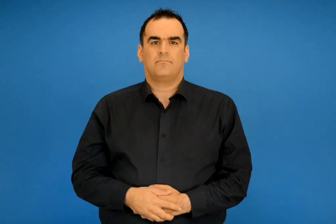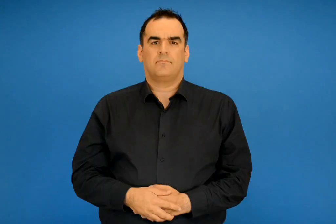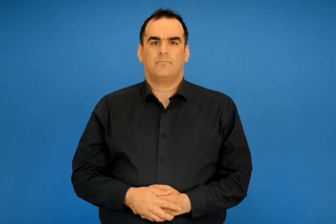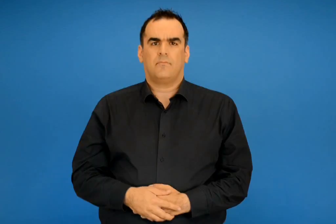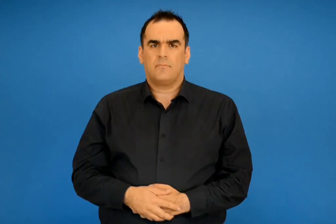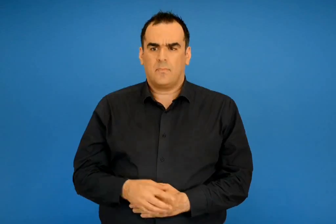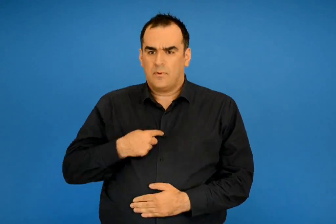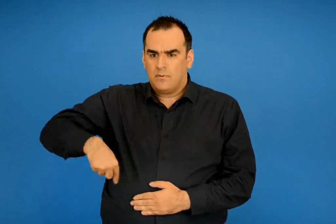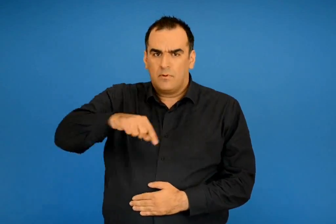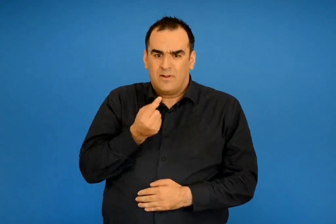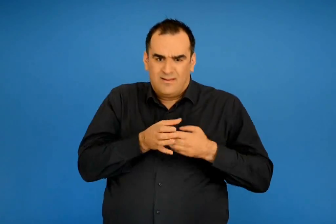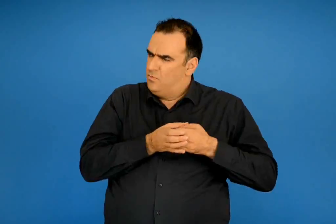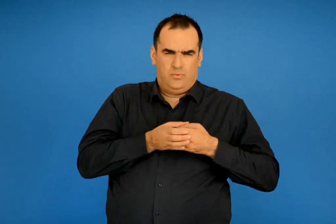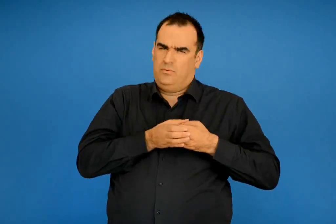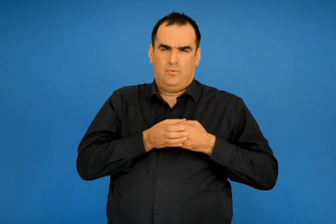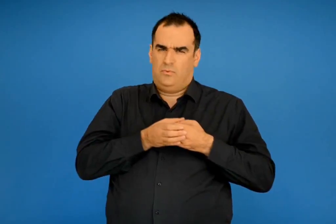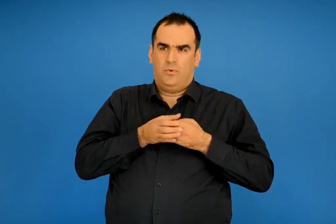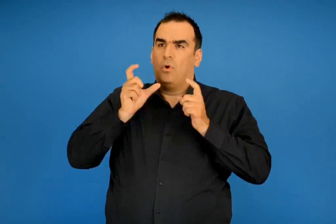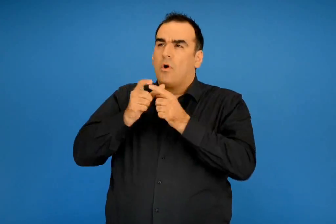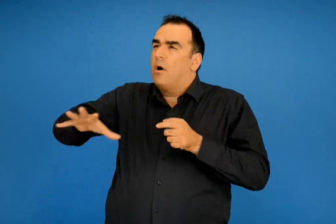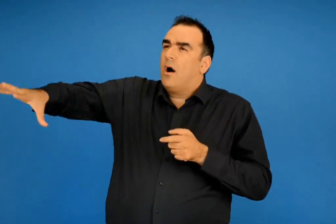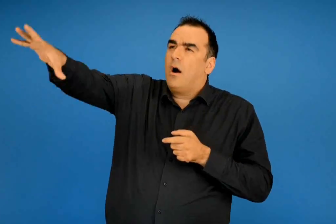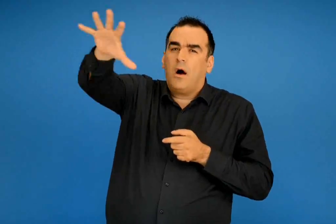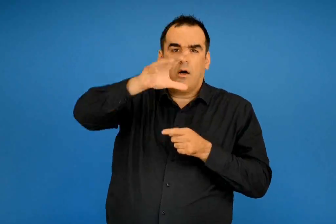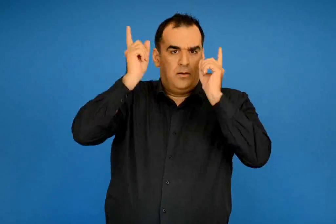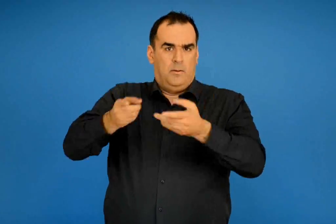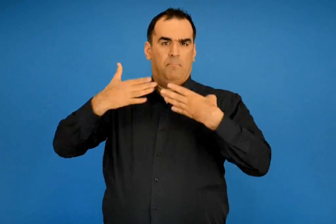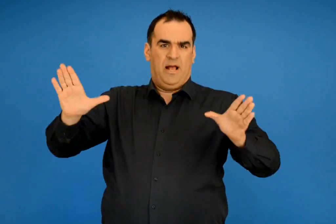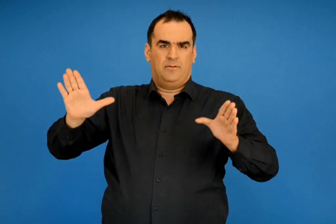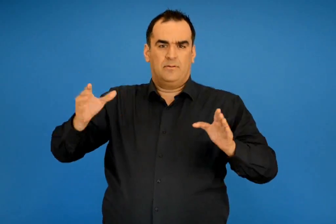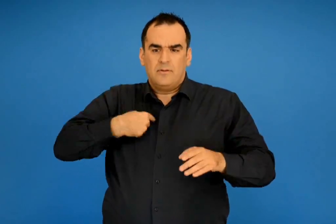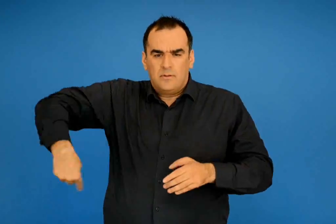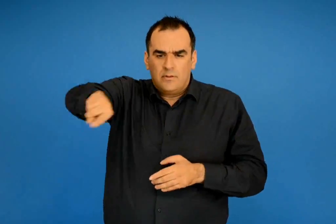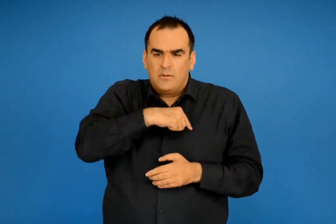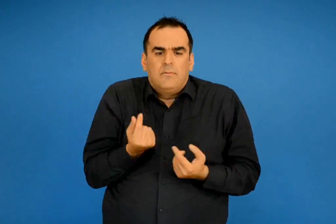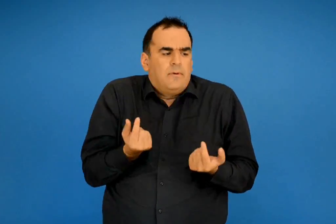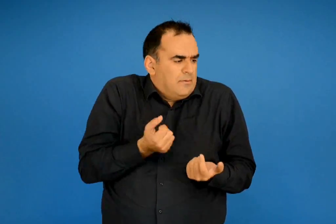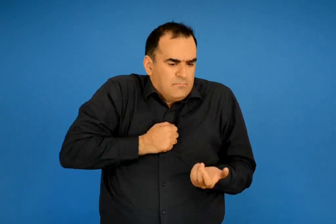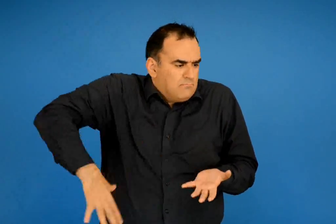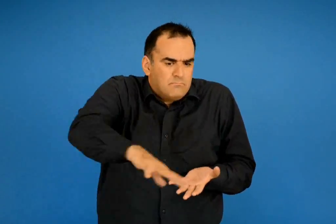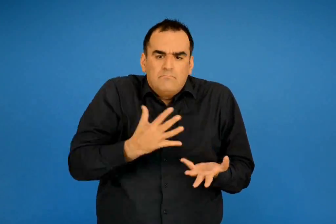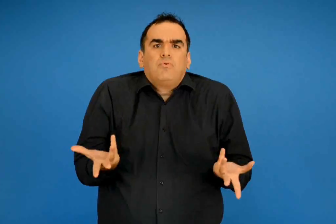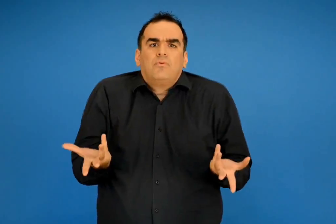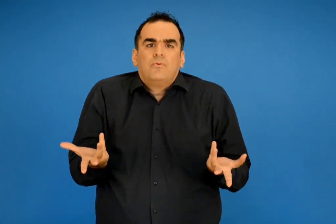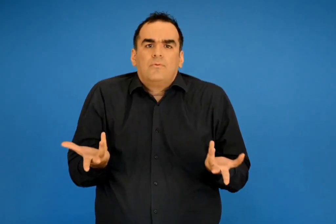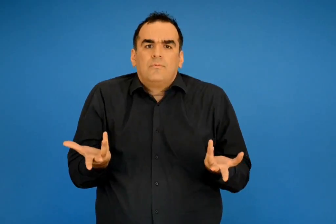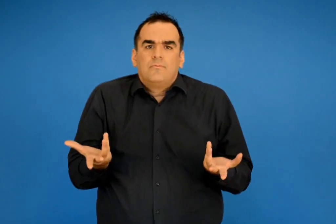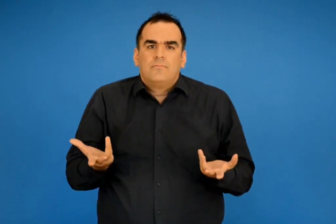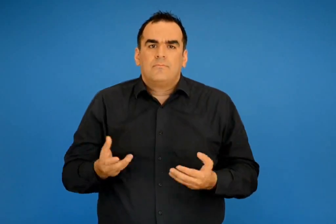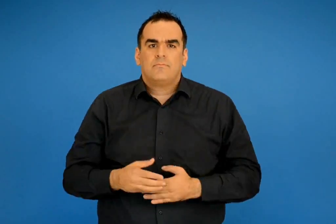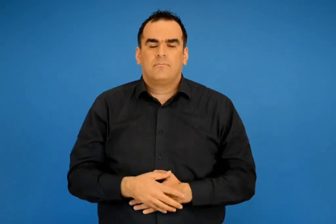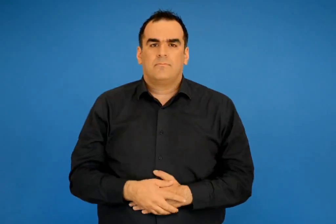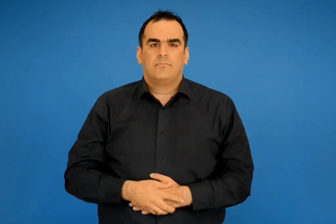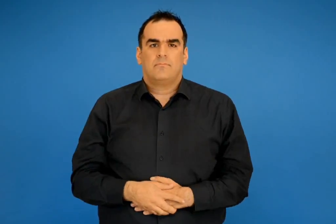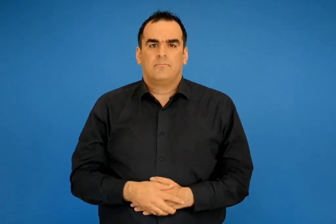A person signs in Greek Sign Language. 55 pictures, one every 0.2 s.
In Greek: δεν είμαστε πια λίγοι είπε ο γιώργης και στα άλλα τα χωριά το χουνί αποφασίσει οι δικοί μας που είναι τώρα ;
